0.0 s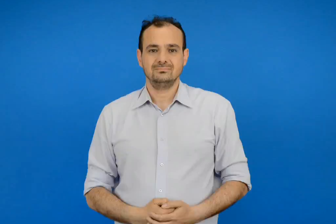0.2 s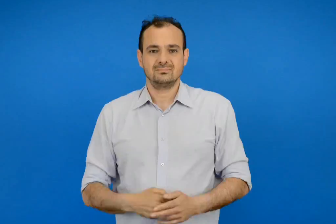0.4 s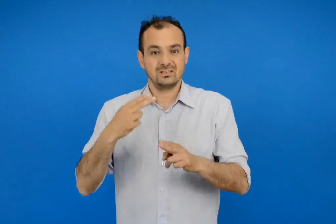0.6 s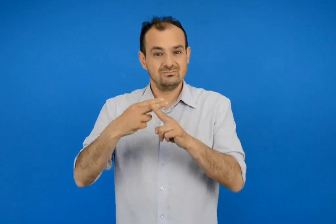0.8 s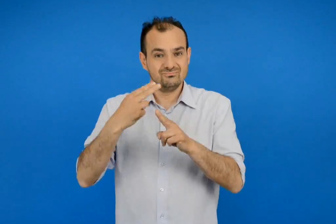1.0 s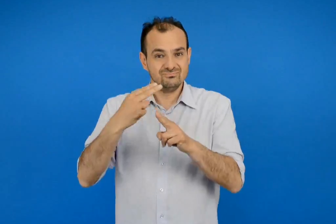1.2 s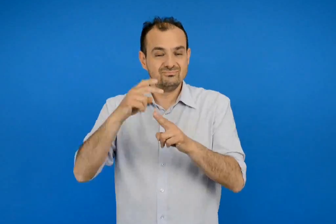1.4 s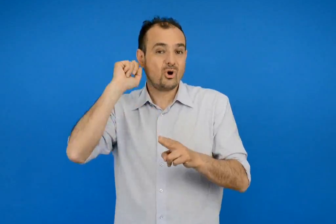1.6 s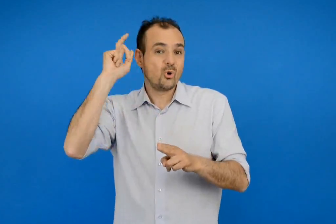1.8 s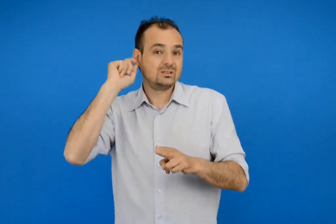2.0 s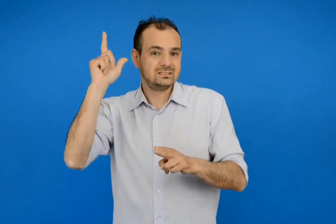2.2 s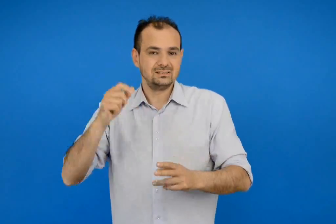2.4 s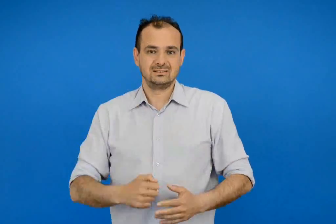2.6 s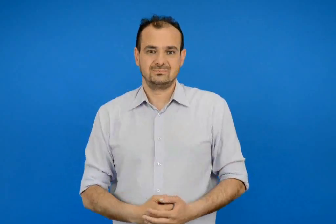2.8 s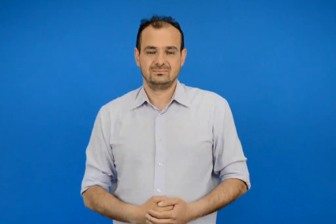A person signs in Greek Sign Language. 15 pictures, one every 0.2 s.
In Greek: σημαντικές γιορτές
